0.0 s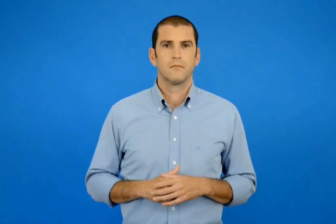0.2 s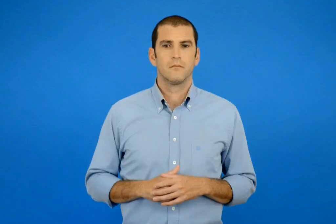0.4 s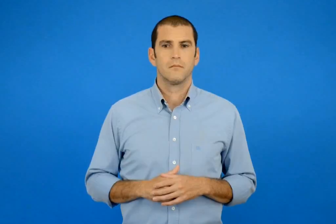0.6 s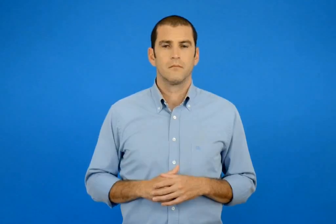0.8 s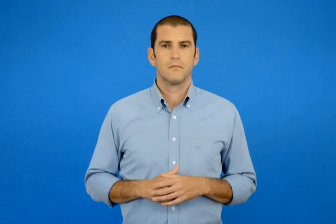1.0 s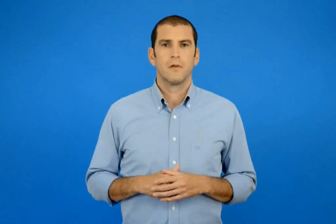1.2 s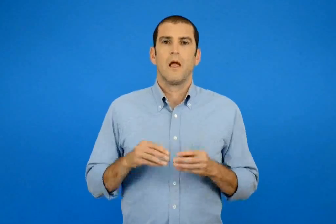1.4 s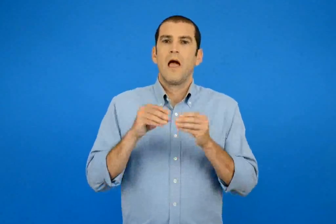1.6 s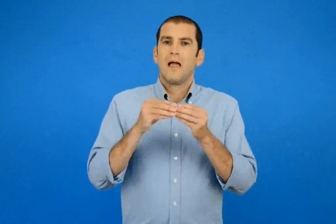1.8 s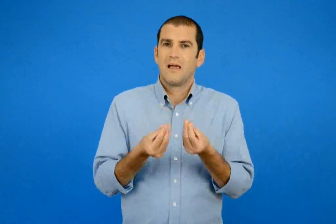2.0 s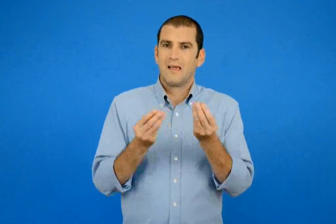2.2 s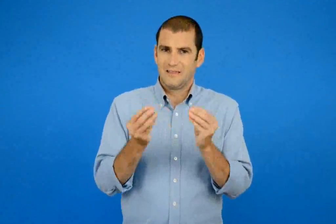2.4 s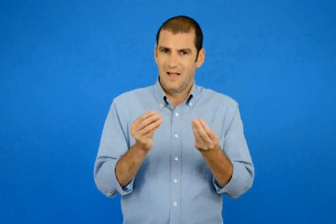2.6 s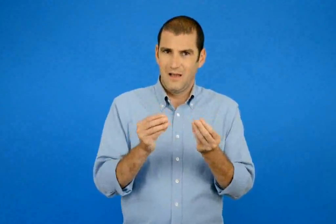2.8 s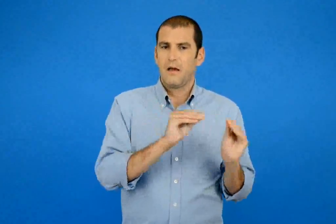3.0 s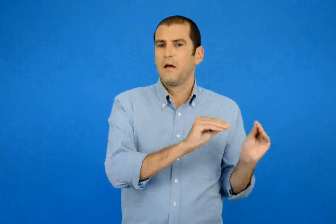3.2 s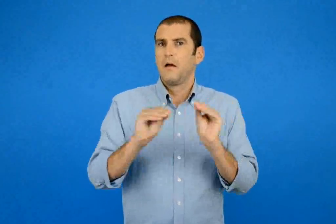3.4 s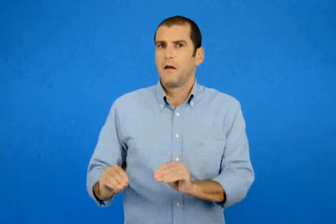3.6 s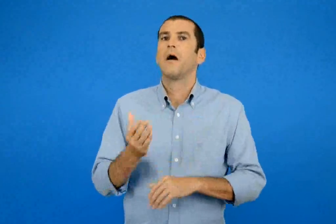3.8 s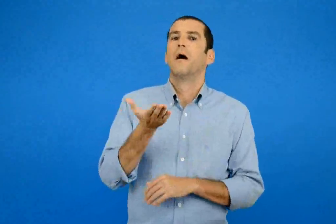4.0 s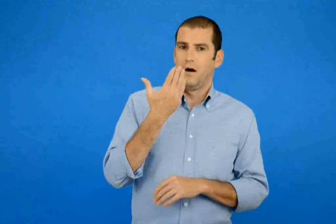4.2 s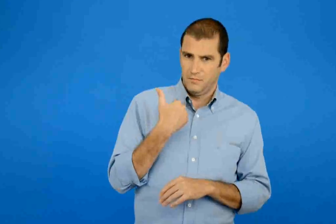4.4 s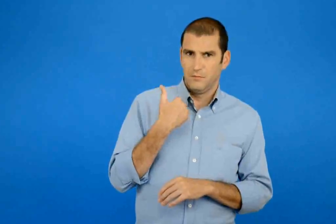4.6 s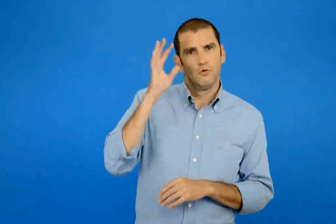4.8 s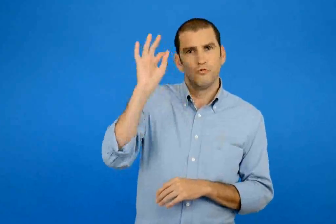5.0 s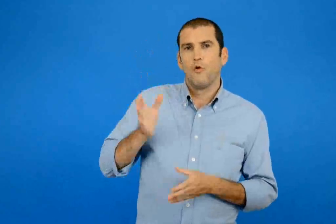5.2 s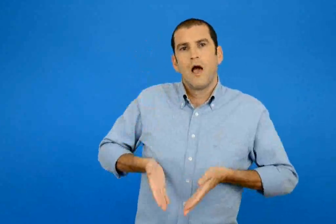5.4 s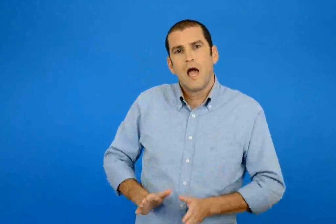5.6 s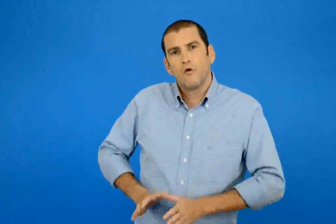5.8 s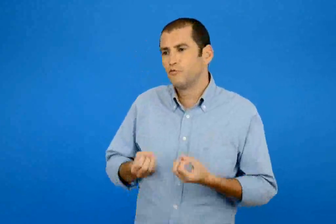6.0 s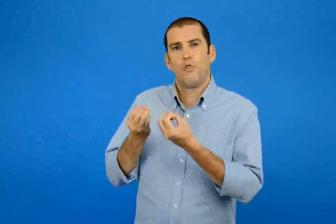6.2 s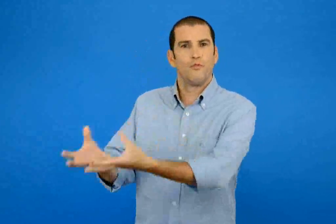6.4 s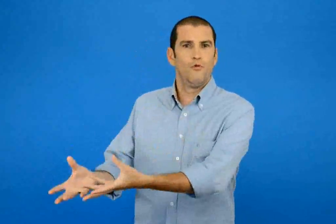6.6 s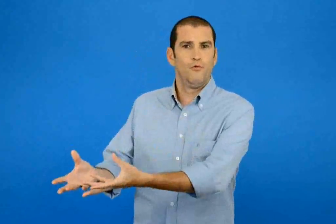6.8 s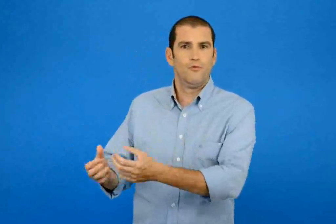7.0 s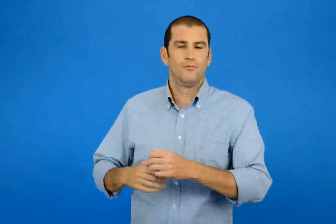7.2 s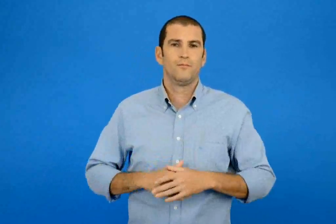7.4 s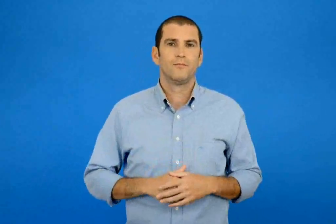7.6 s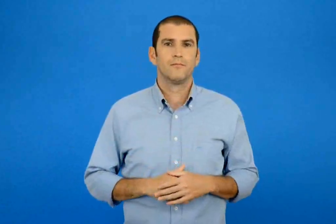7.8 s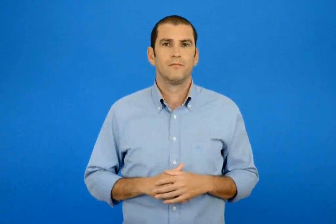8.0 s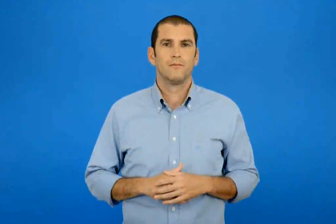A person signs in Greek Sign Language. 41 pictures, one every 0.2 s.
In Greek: δεν έφερε καστανά για να τα χαρίσει στον εγγονό της
